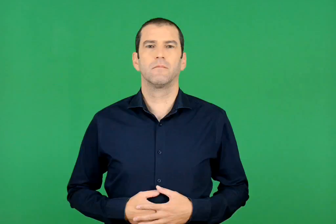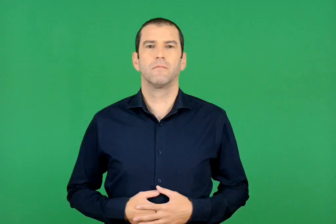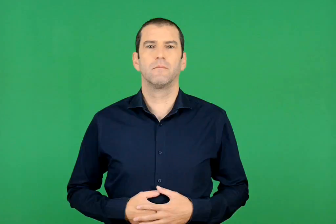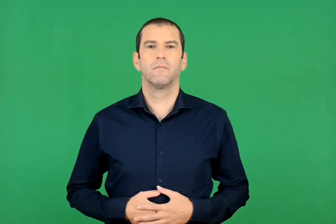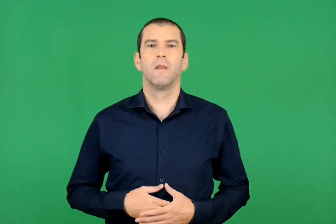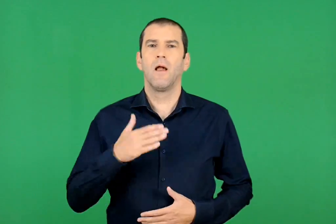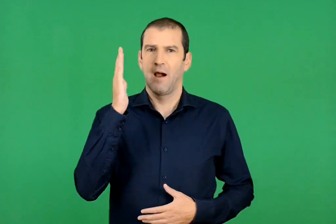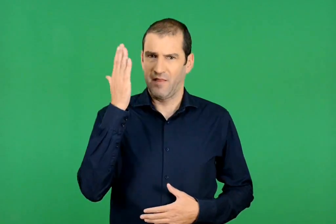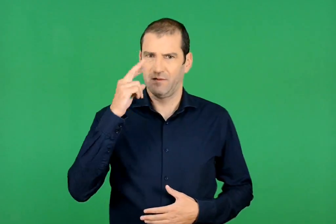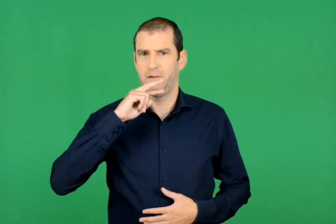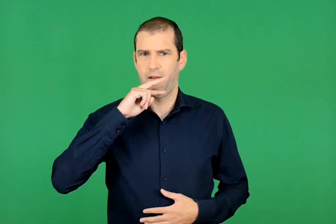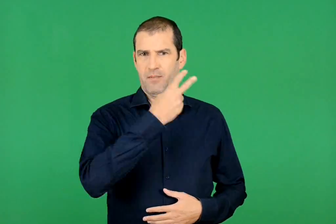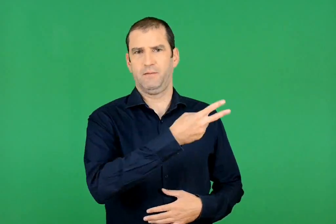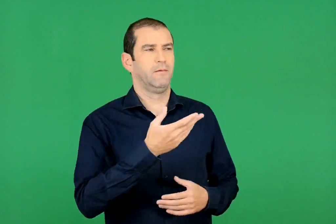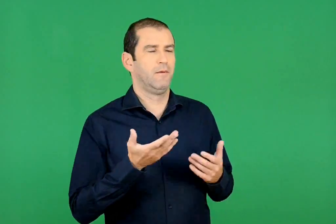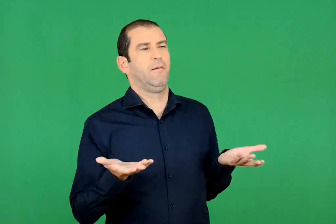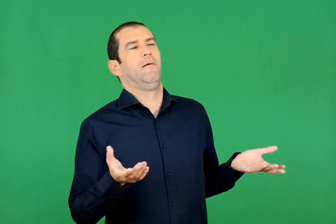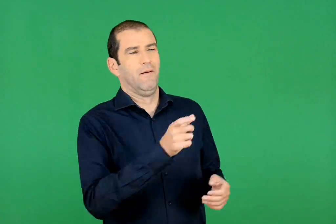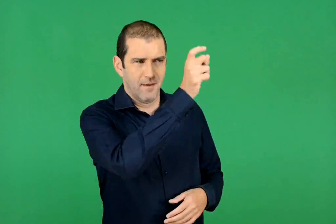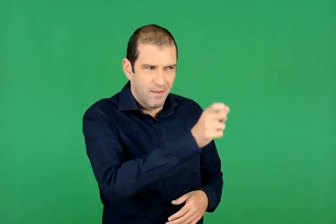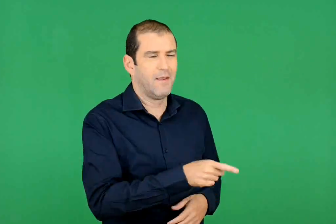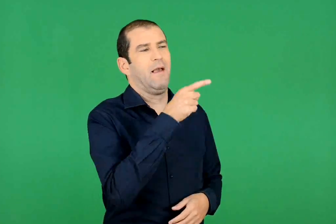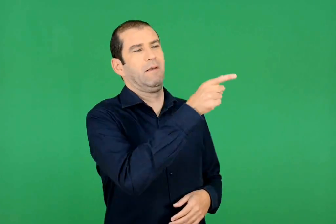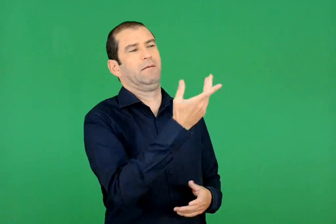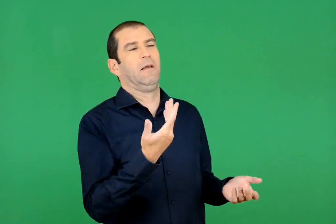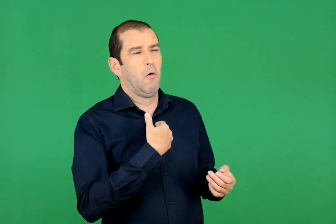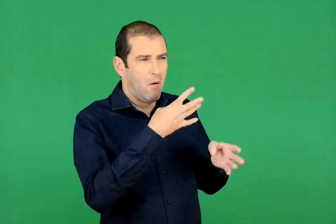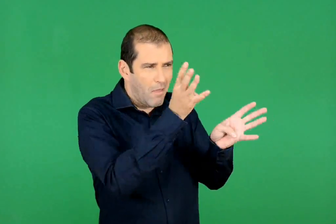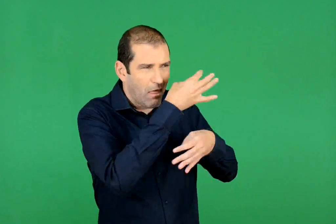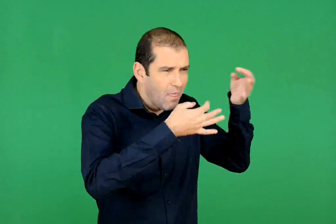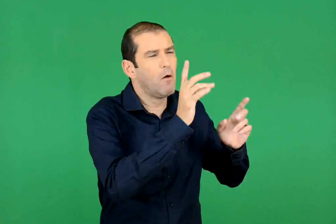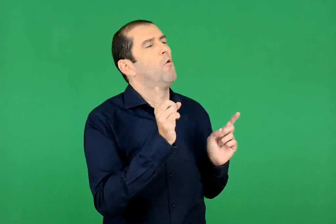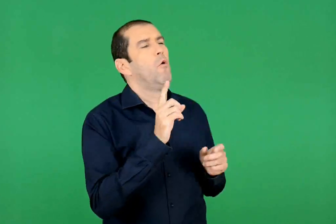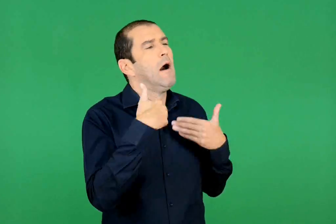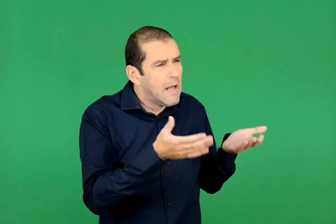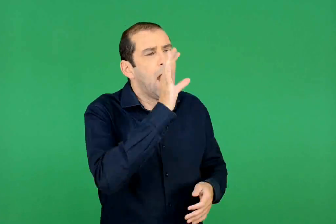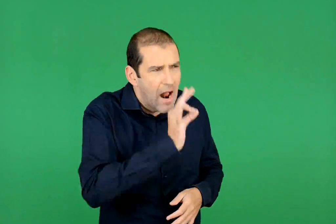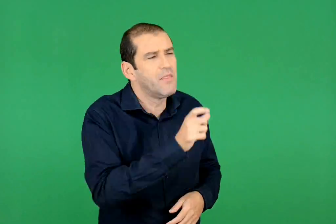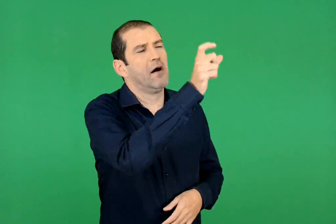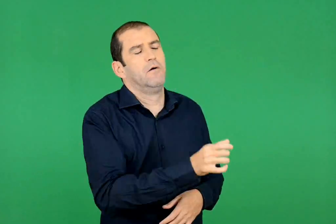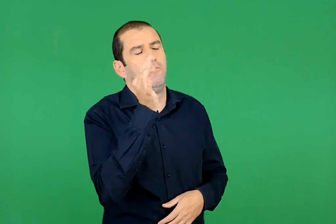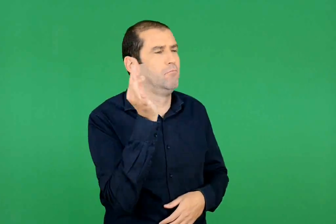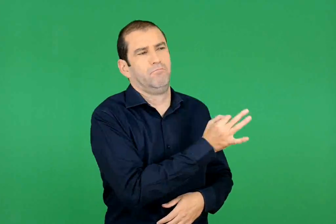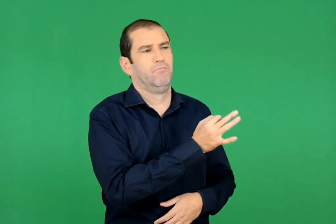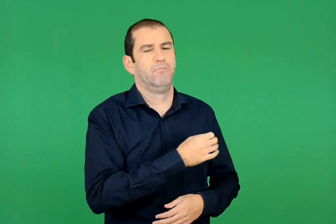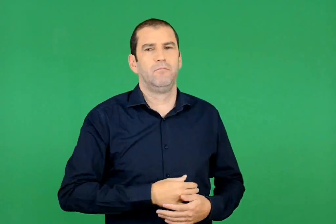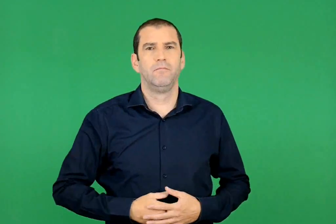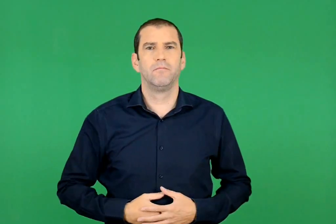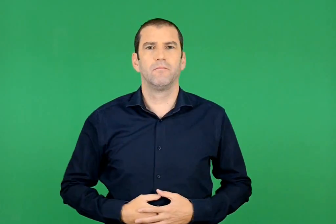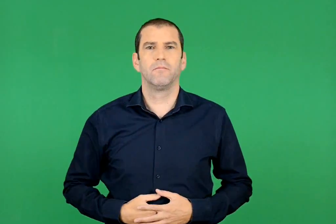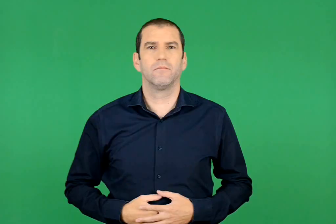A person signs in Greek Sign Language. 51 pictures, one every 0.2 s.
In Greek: αναμφισβήτητα εσείς , δόνα τερηδόνα , και αυτό δεν το λέω για να σας κολακέψω , απαντούσε ο καθρέφτης
